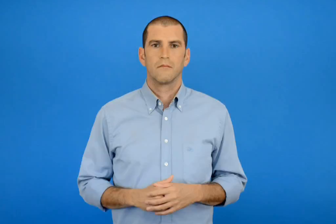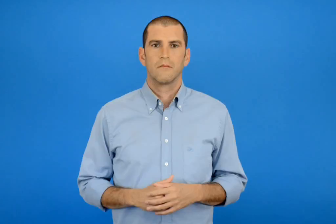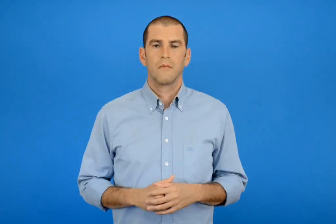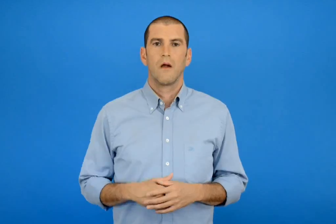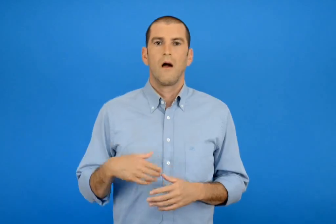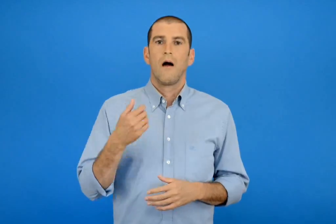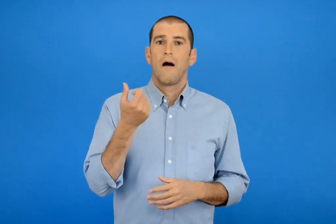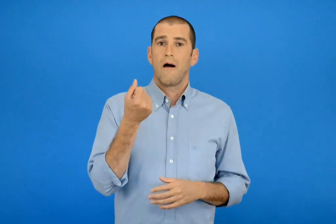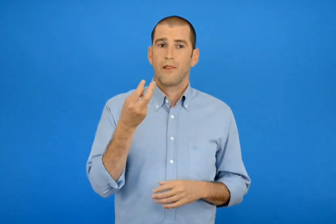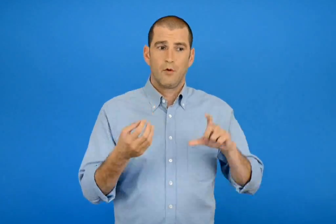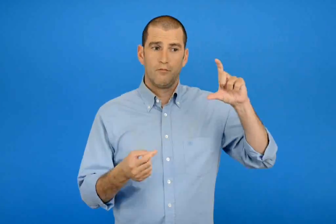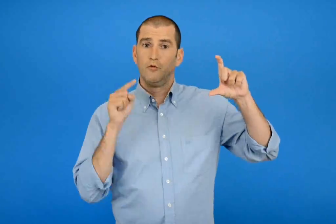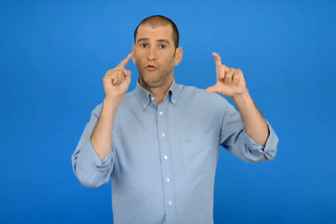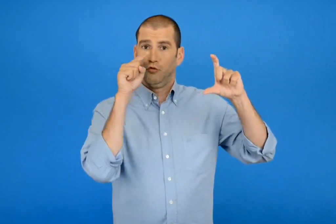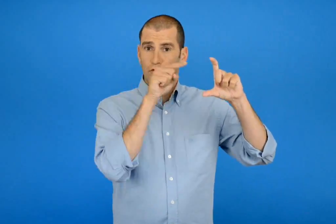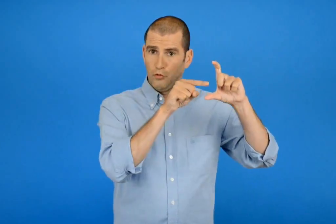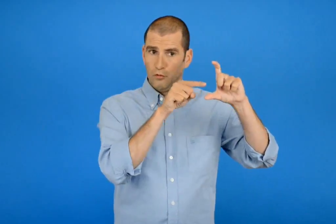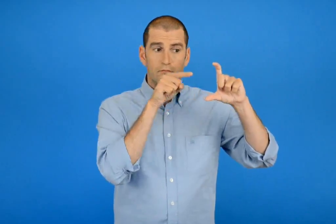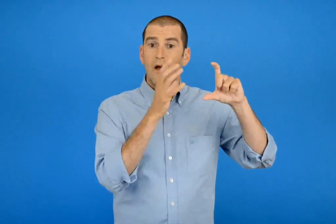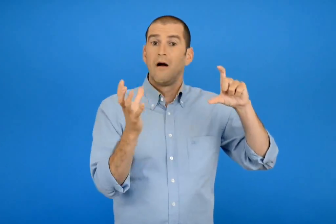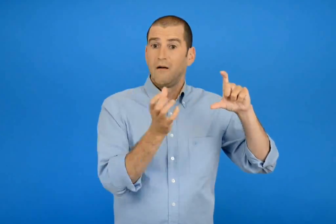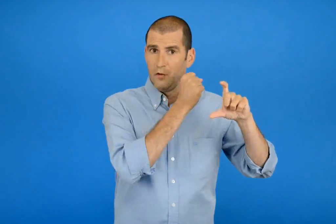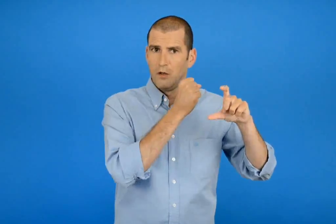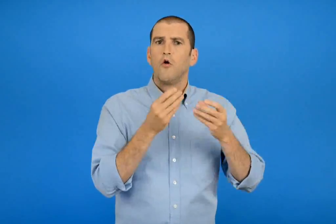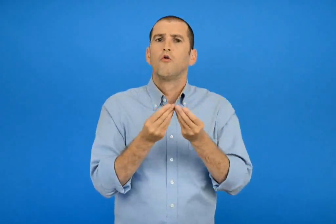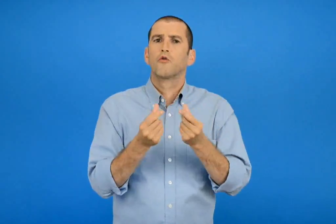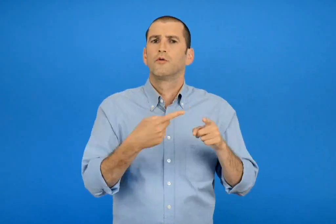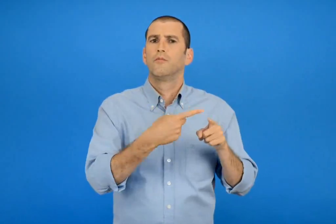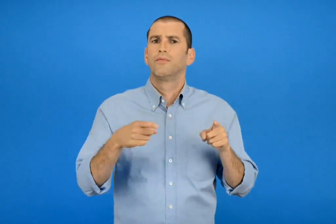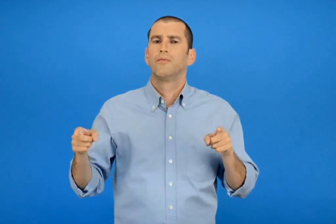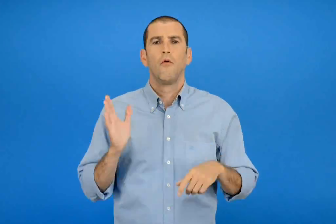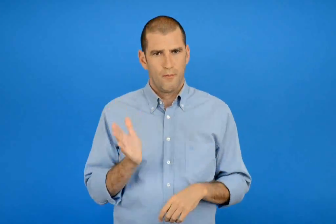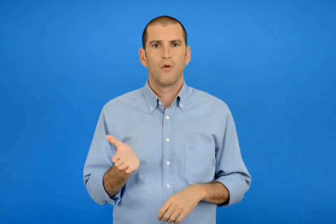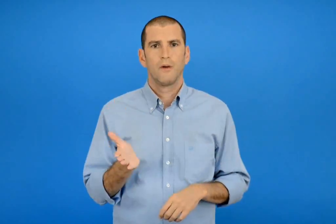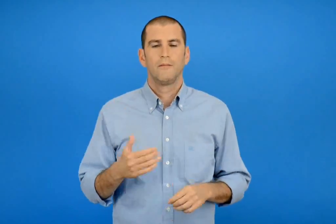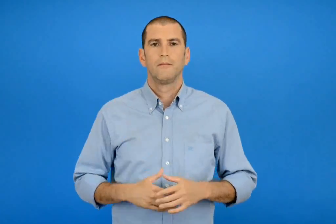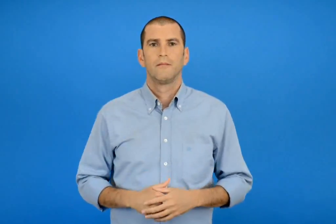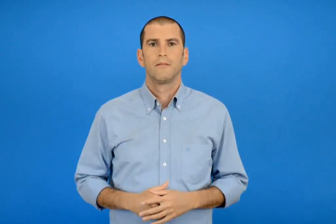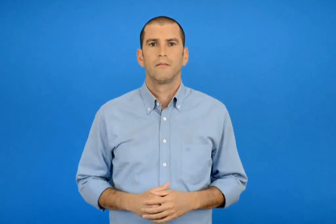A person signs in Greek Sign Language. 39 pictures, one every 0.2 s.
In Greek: μπορούμε να φτάσουμε σε έναν αριθμό - στόχο με διαφορετικούς τρόπους
